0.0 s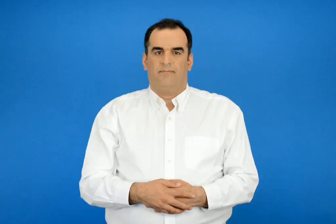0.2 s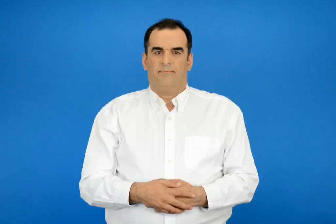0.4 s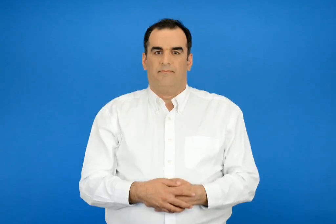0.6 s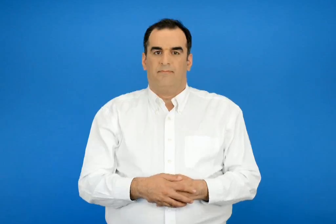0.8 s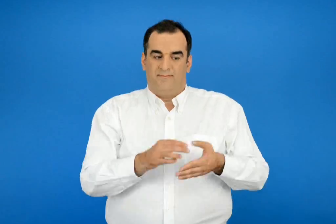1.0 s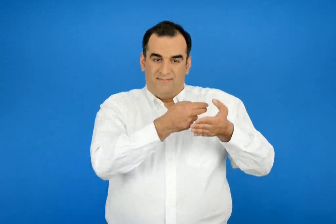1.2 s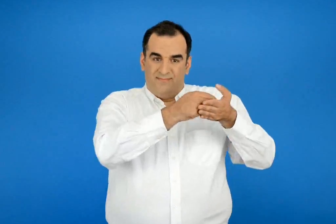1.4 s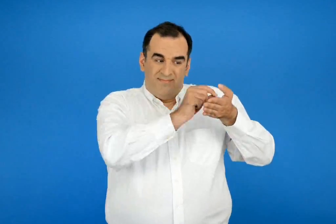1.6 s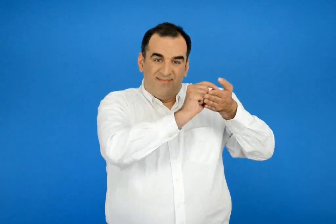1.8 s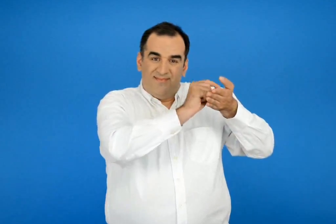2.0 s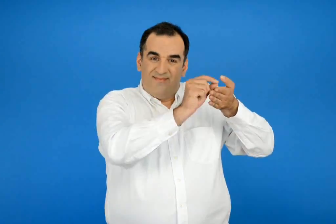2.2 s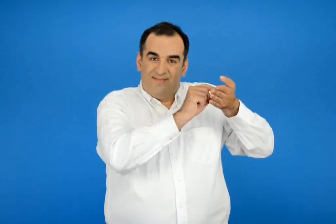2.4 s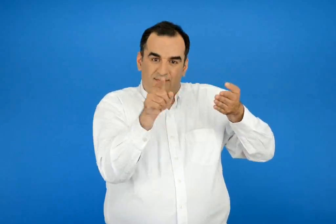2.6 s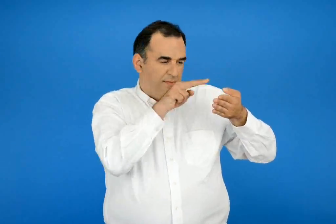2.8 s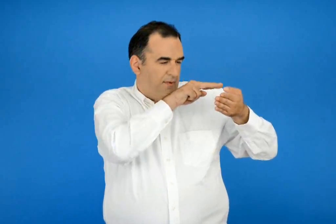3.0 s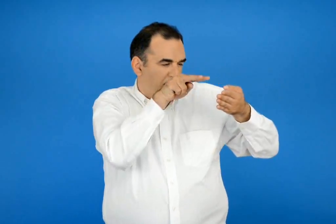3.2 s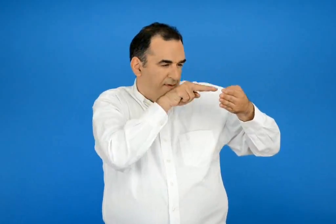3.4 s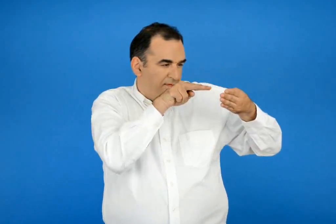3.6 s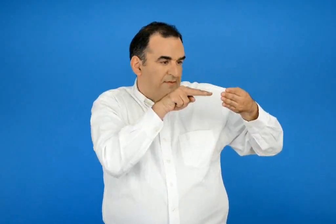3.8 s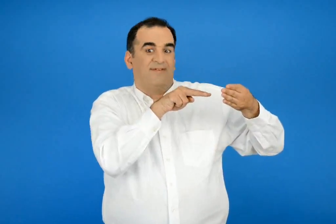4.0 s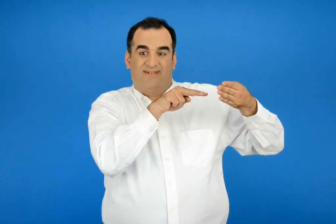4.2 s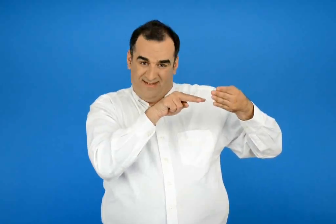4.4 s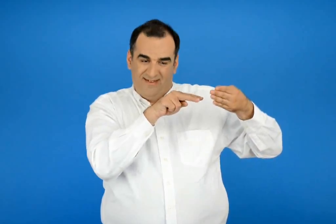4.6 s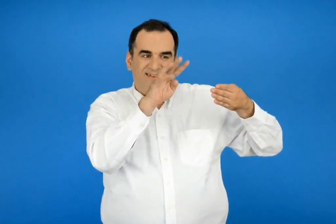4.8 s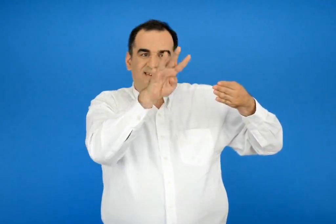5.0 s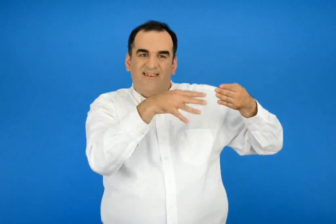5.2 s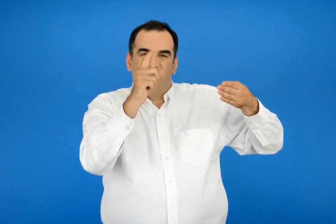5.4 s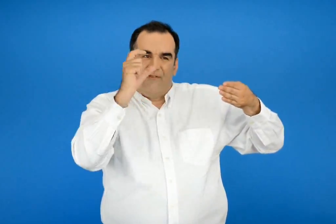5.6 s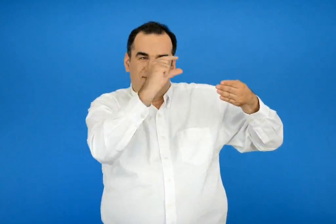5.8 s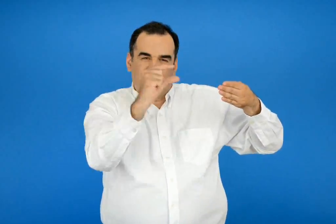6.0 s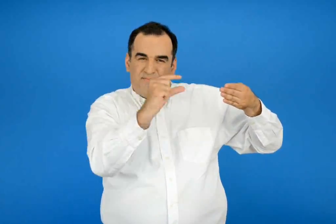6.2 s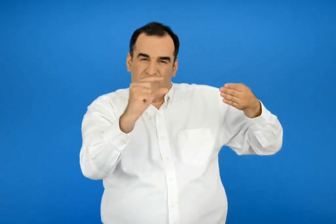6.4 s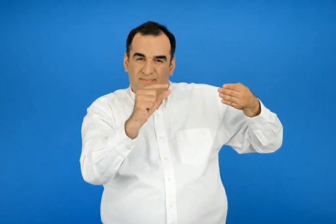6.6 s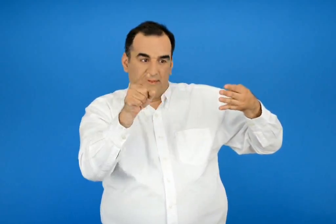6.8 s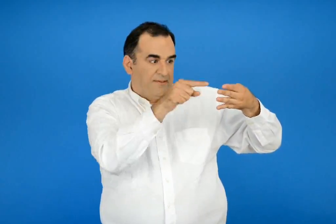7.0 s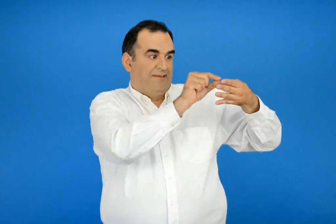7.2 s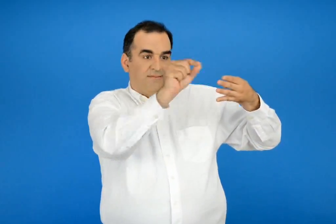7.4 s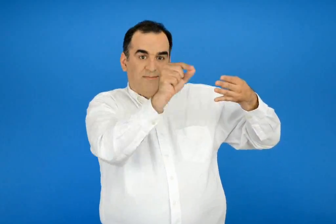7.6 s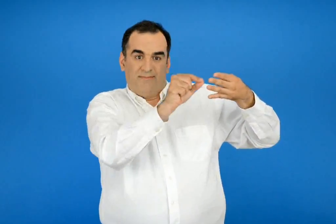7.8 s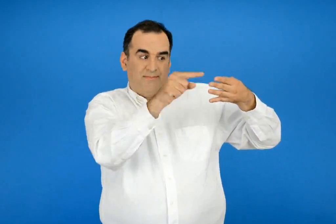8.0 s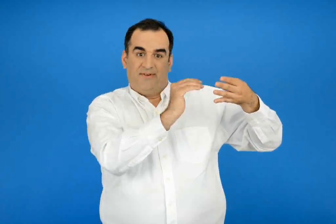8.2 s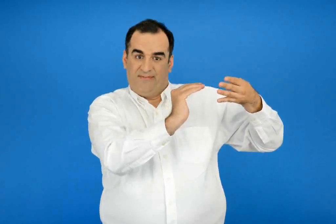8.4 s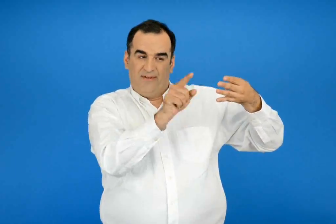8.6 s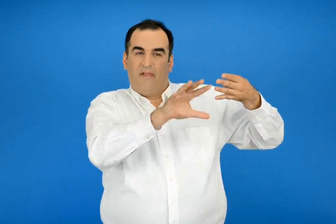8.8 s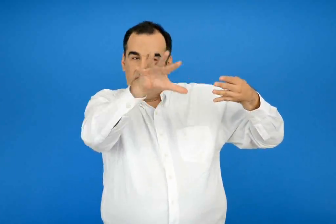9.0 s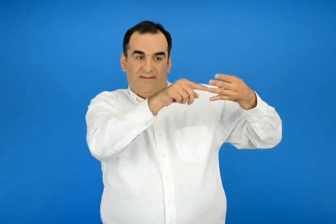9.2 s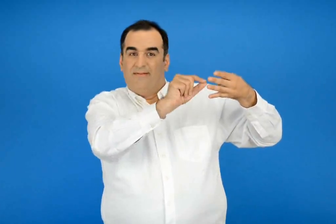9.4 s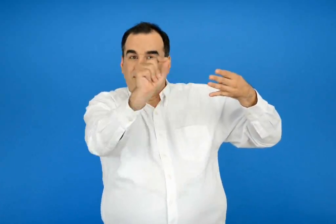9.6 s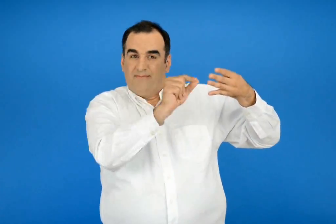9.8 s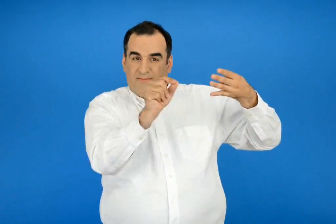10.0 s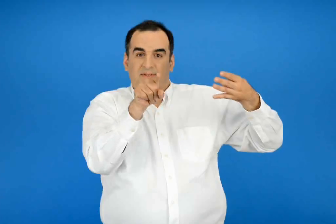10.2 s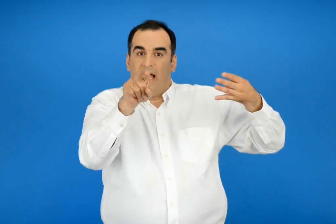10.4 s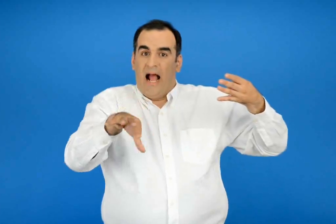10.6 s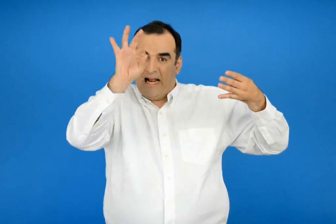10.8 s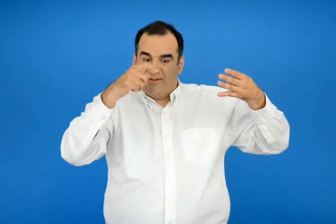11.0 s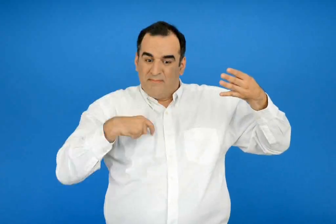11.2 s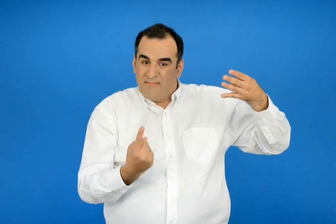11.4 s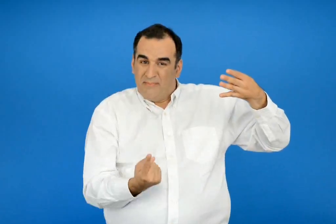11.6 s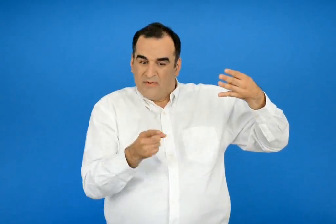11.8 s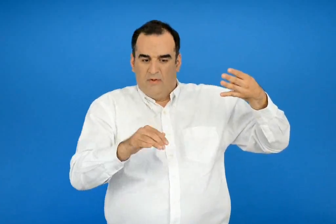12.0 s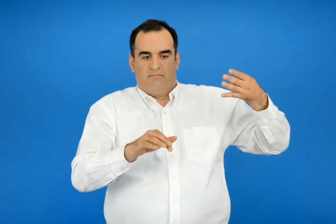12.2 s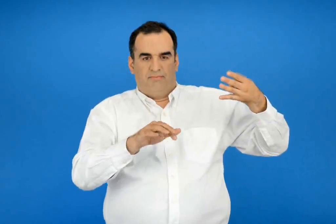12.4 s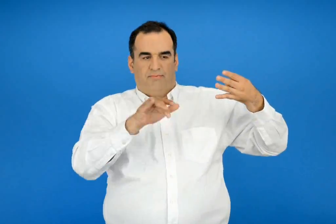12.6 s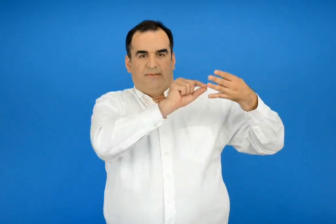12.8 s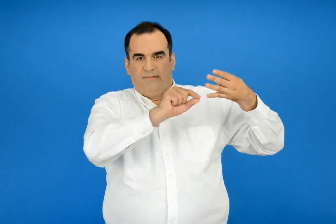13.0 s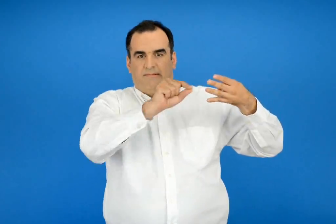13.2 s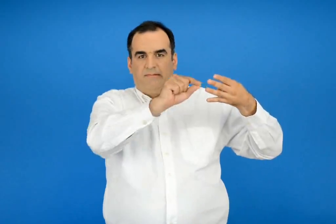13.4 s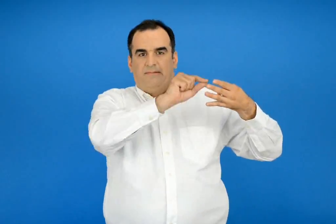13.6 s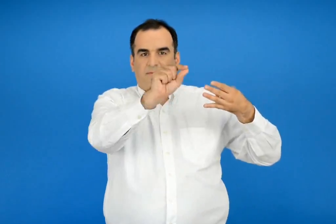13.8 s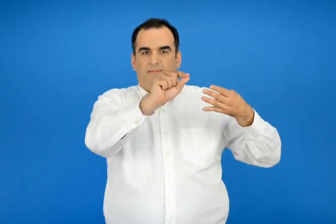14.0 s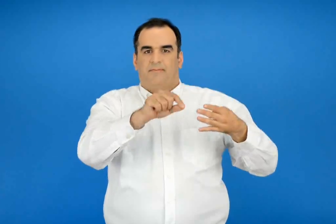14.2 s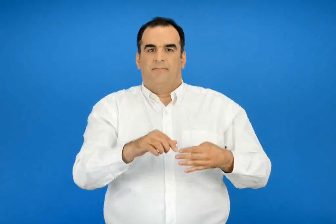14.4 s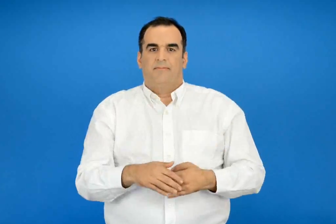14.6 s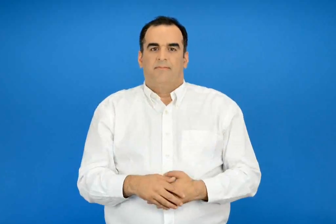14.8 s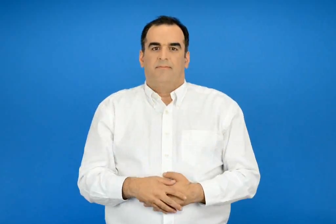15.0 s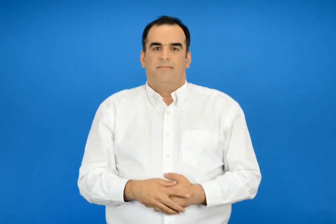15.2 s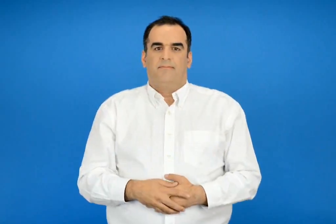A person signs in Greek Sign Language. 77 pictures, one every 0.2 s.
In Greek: διάβασε τα στιχάκια και ένωσε τις εικόνες με τη σειρά που τις συναντάς σε αυτό ξεκινά από το πράσινο βελάκι
